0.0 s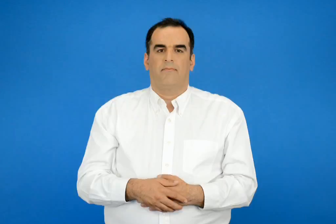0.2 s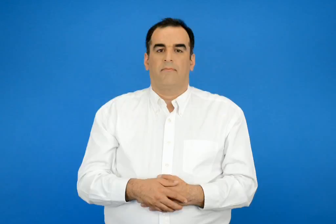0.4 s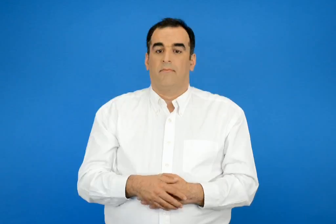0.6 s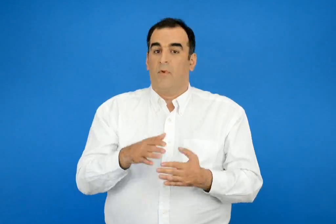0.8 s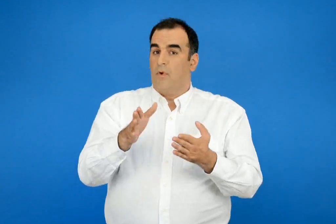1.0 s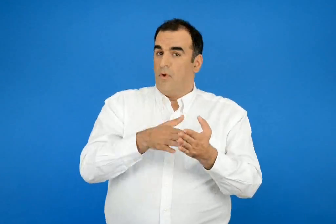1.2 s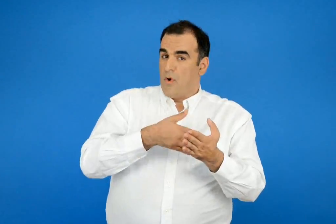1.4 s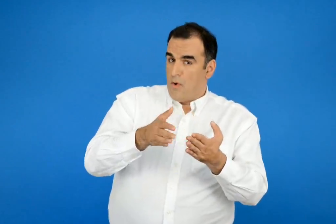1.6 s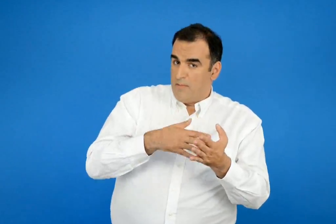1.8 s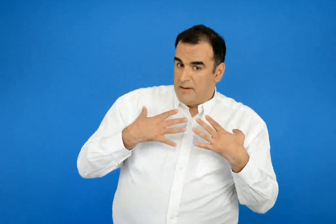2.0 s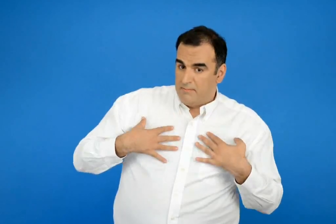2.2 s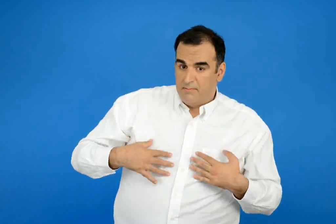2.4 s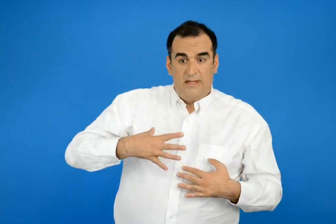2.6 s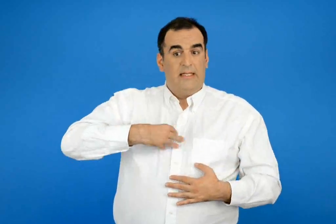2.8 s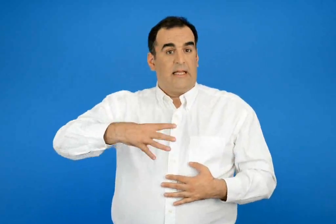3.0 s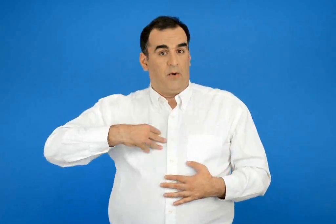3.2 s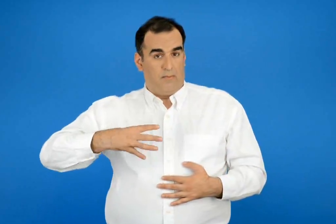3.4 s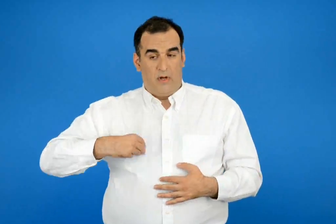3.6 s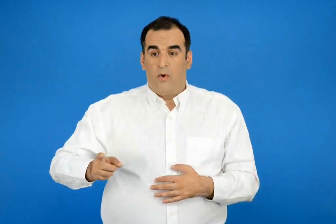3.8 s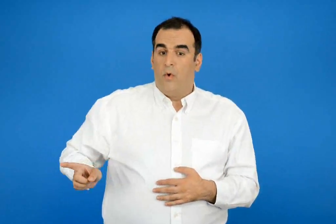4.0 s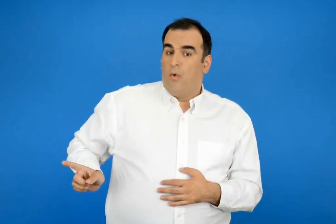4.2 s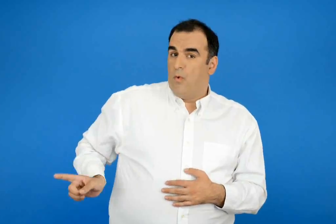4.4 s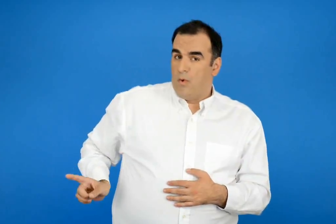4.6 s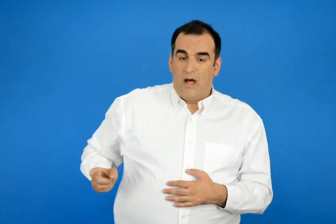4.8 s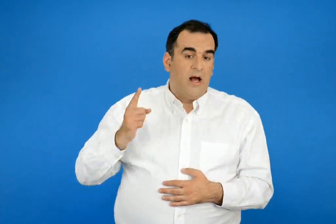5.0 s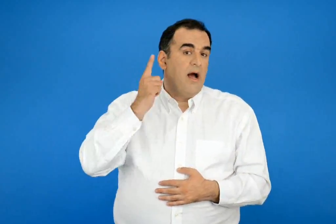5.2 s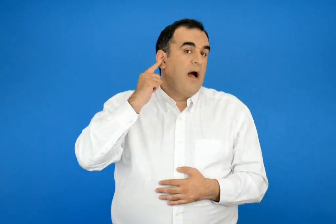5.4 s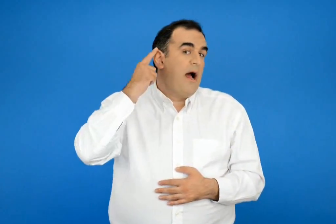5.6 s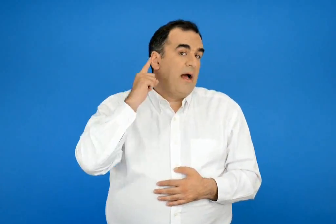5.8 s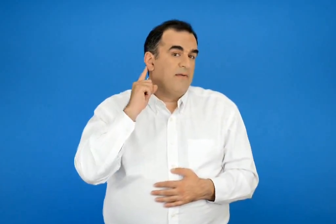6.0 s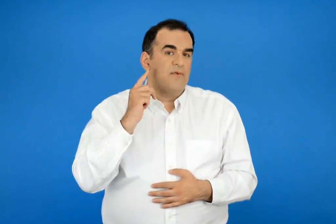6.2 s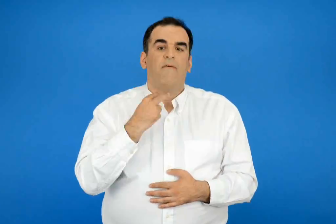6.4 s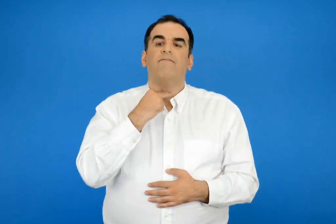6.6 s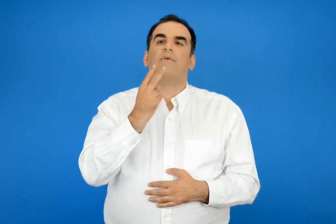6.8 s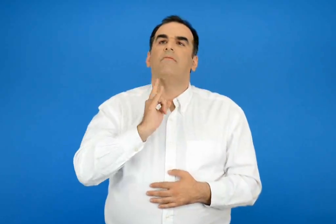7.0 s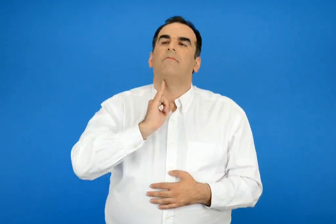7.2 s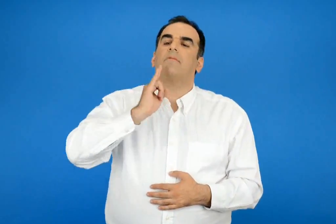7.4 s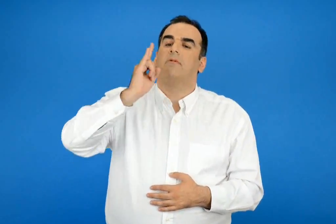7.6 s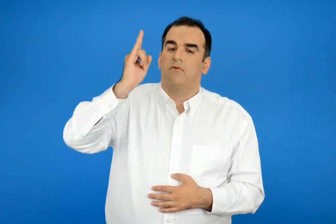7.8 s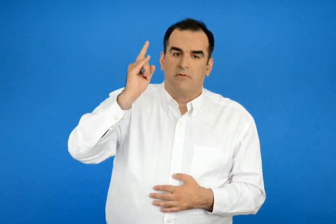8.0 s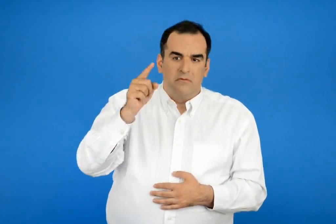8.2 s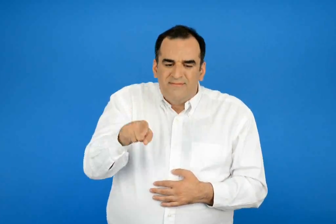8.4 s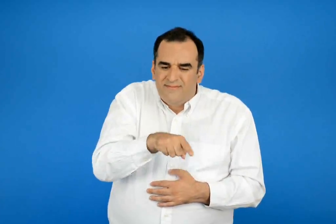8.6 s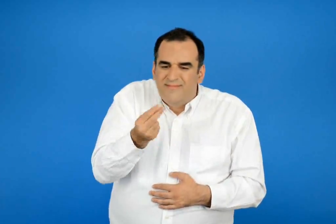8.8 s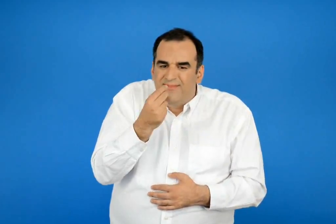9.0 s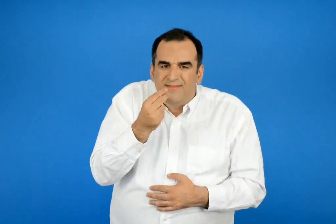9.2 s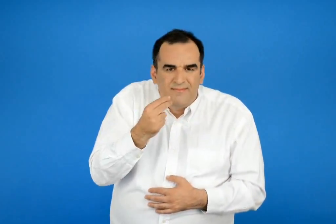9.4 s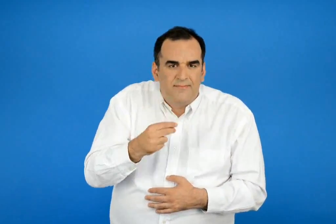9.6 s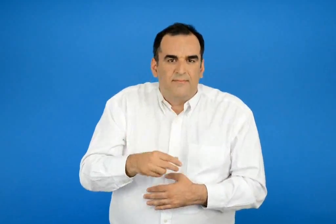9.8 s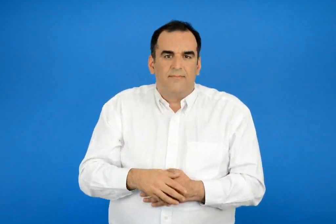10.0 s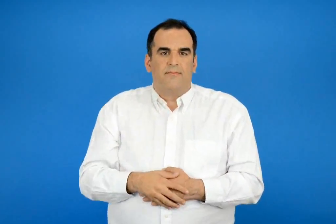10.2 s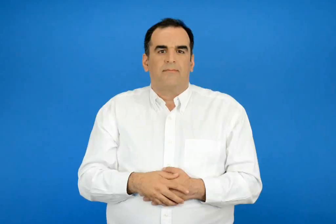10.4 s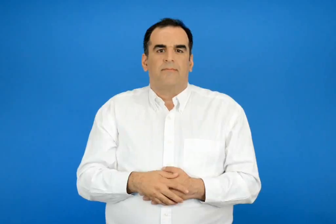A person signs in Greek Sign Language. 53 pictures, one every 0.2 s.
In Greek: το χρώμα το τρίχωμα την ουρά τα αυτιά τη φωνή που βγάζει αυτά που τρώει
